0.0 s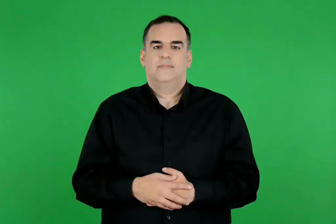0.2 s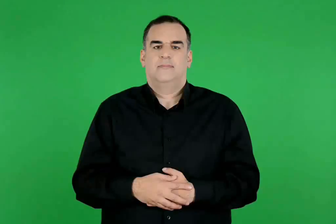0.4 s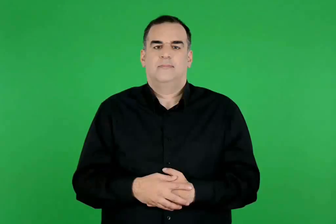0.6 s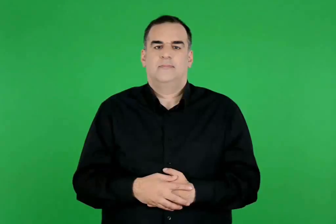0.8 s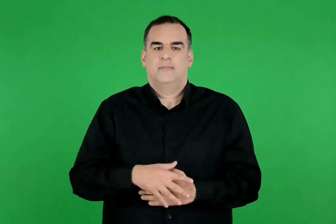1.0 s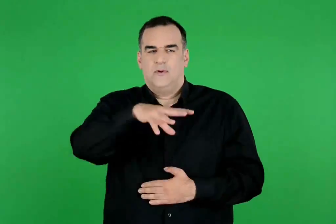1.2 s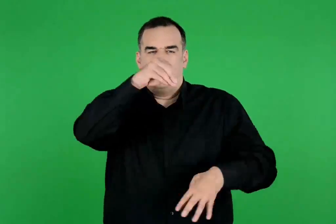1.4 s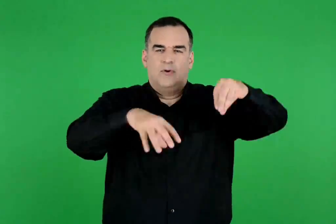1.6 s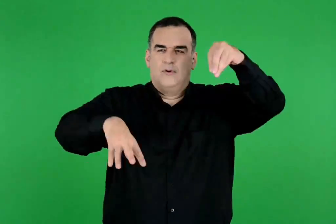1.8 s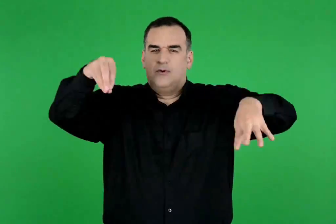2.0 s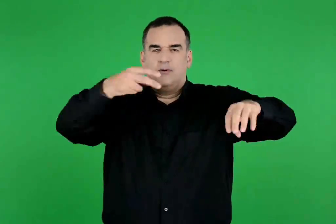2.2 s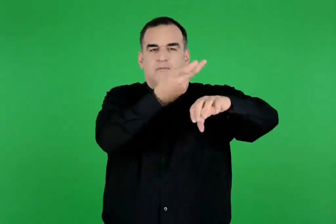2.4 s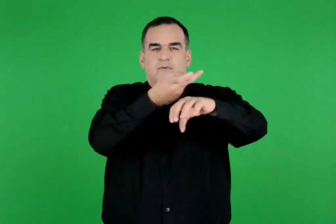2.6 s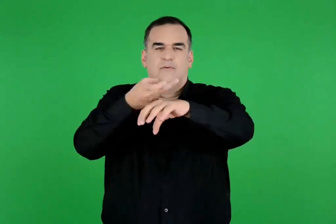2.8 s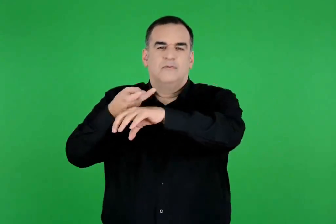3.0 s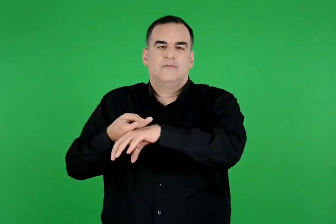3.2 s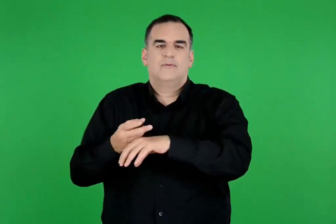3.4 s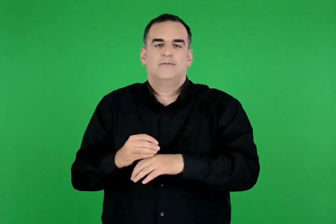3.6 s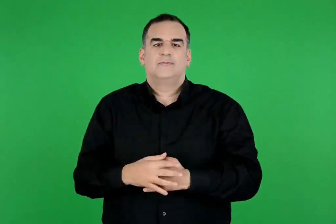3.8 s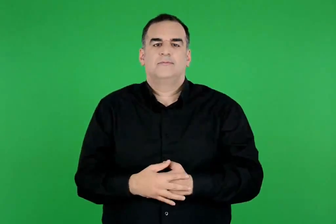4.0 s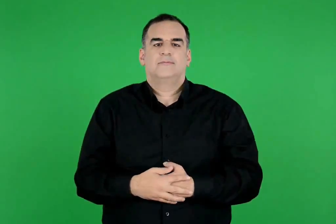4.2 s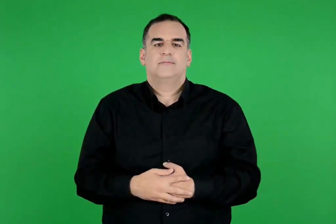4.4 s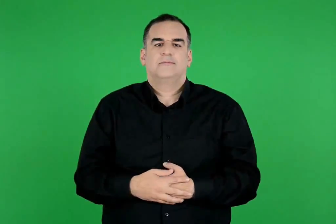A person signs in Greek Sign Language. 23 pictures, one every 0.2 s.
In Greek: όρη βουνά
